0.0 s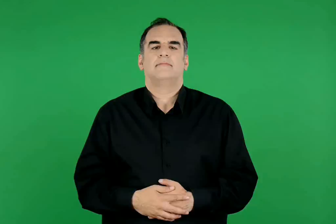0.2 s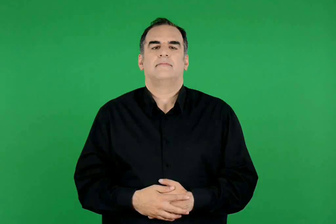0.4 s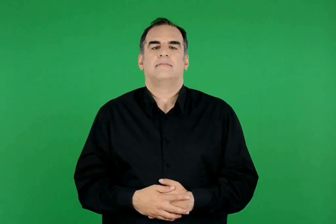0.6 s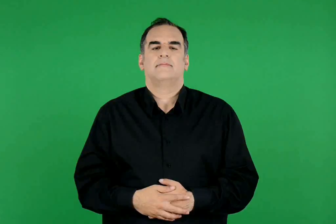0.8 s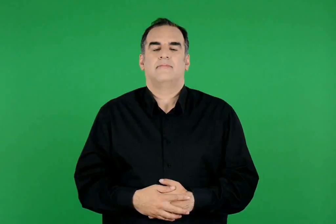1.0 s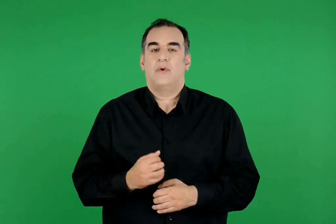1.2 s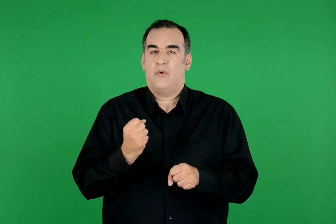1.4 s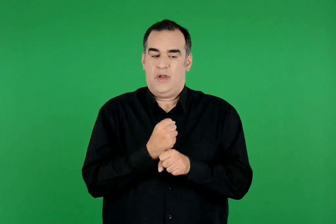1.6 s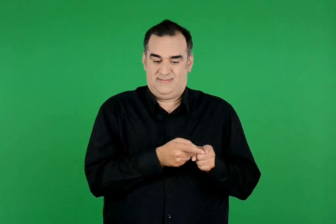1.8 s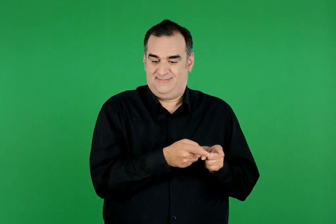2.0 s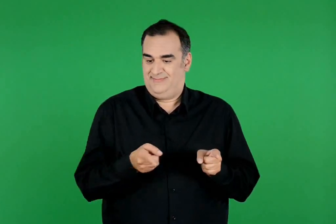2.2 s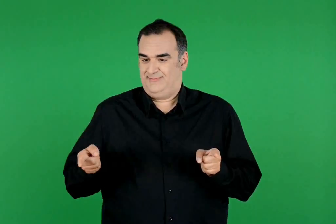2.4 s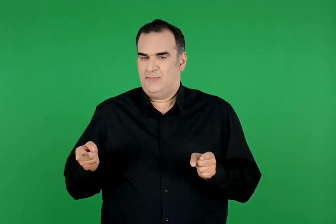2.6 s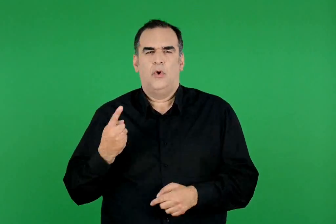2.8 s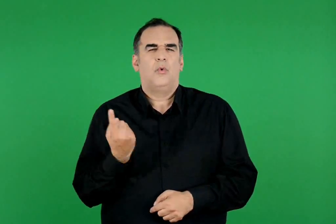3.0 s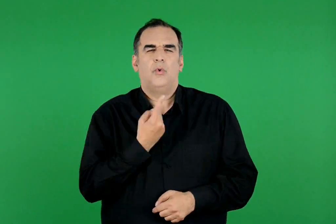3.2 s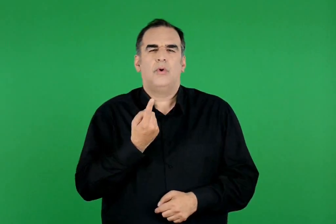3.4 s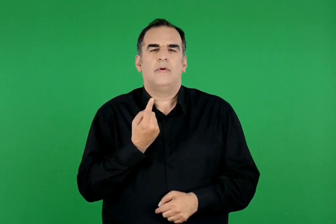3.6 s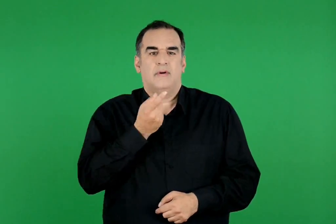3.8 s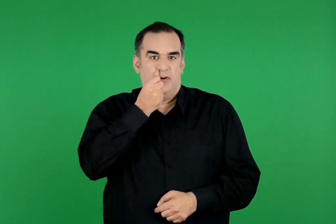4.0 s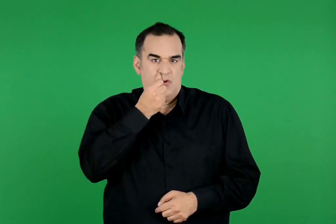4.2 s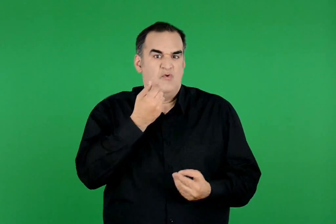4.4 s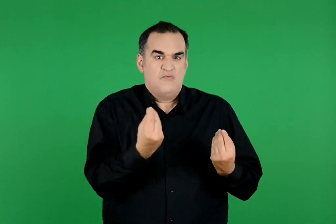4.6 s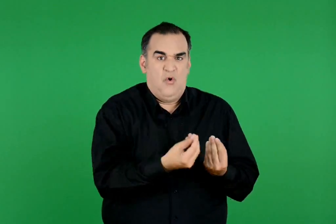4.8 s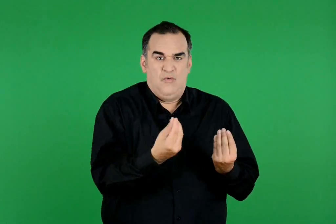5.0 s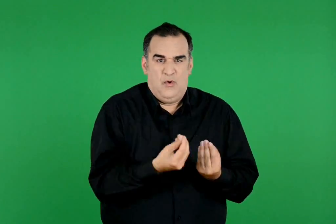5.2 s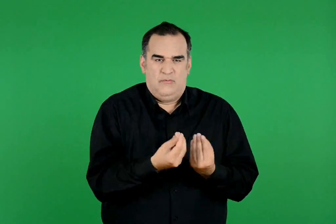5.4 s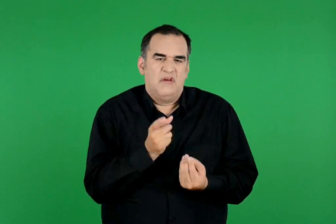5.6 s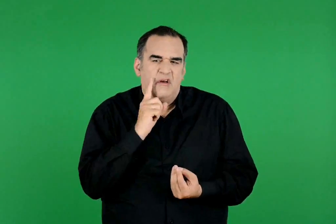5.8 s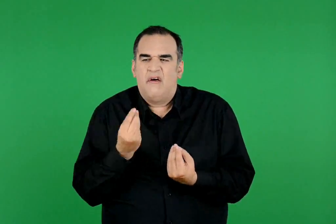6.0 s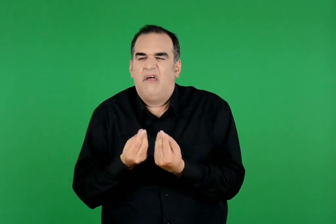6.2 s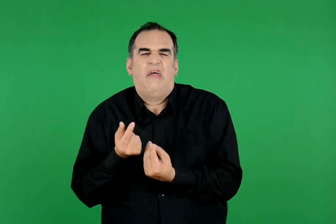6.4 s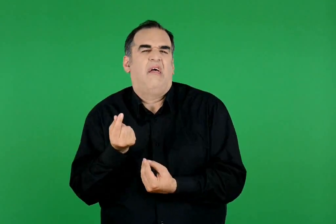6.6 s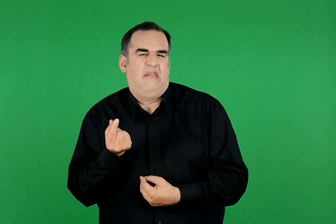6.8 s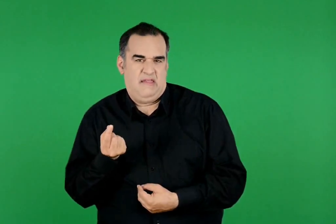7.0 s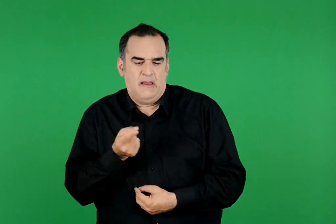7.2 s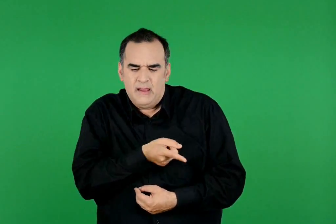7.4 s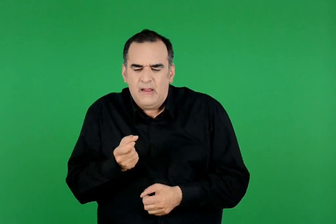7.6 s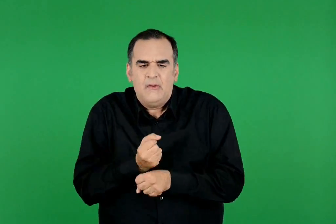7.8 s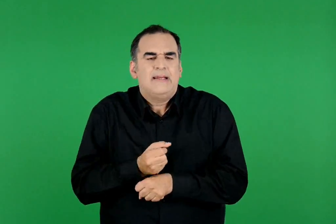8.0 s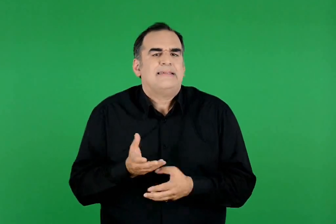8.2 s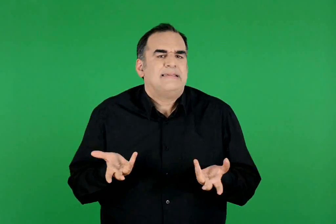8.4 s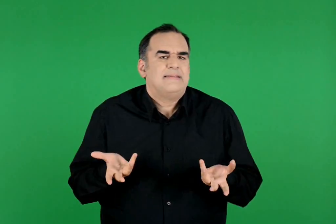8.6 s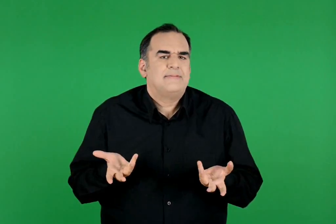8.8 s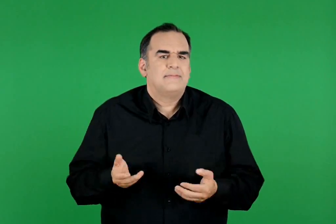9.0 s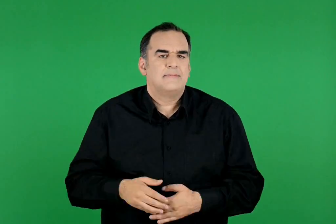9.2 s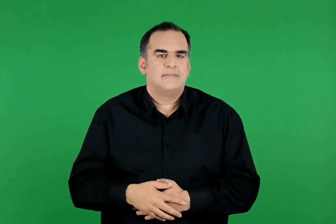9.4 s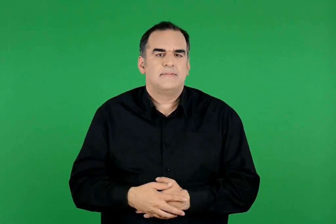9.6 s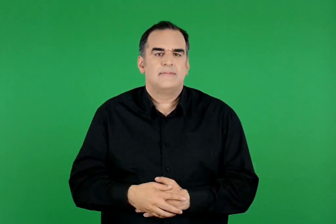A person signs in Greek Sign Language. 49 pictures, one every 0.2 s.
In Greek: ποια επαγγέλματα είναι περισσότερο συνηθισμένα για τους άντρες και λιγότερο για τις γυναίκες ;
